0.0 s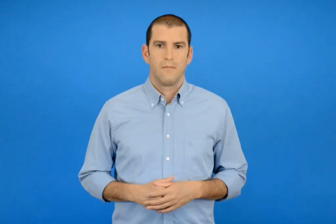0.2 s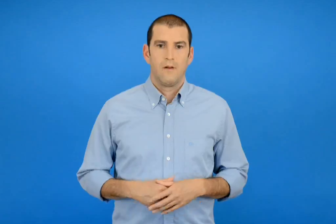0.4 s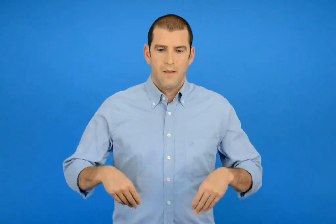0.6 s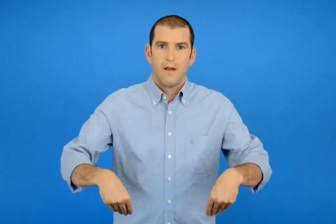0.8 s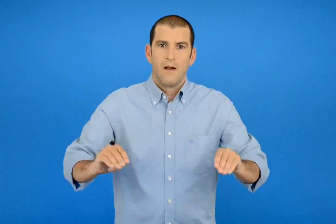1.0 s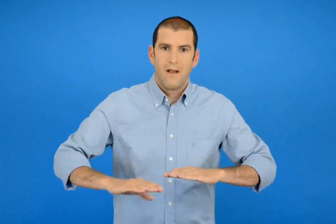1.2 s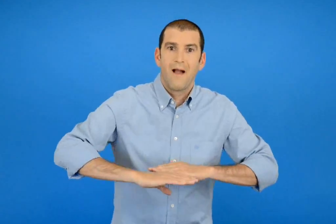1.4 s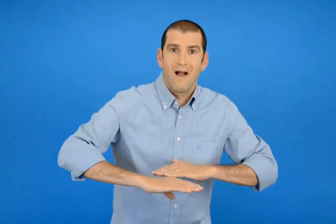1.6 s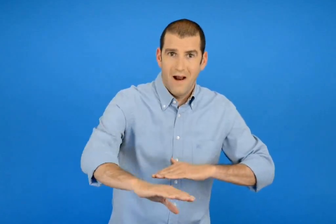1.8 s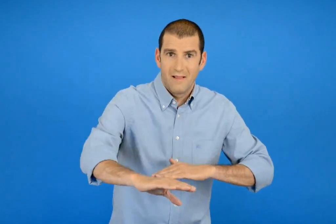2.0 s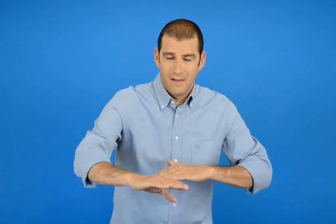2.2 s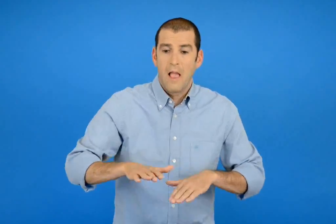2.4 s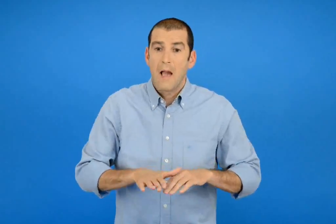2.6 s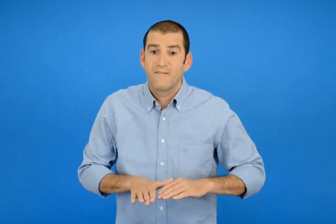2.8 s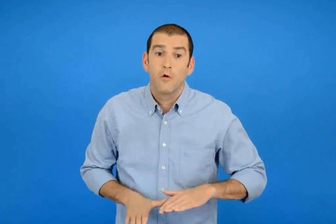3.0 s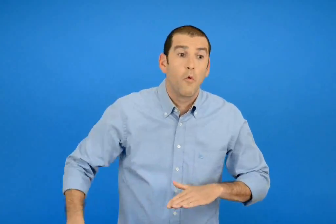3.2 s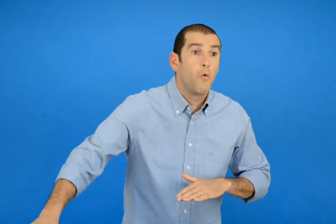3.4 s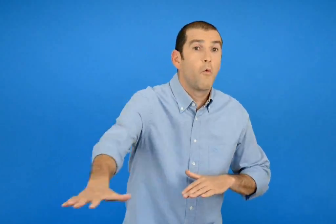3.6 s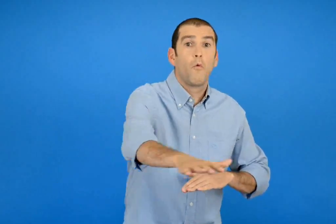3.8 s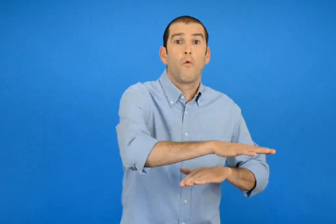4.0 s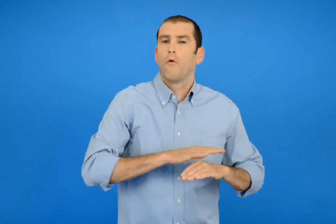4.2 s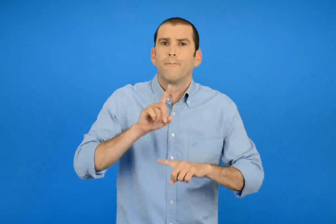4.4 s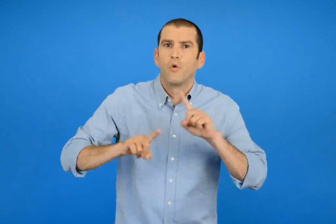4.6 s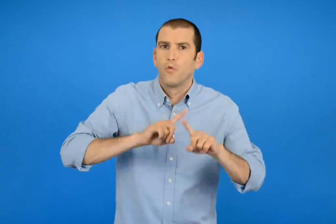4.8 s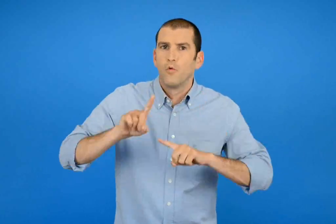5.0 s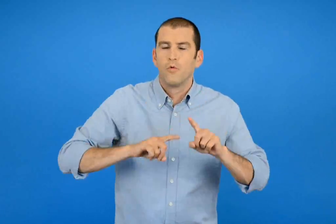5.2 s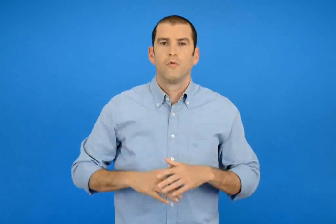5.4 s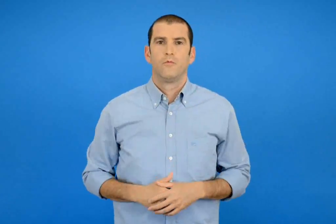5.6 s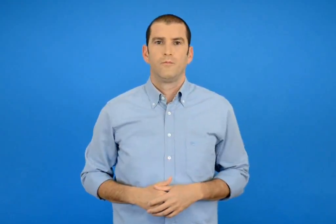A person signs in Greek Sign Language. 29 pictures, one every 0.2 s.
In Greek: με ποιό χαλί θα καλύψουμε μεγαλύτερη επιφάνεια ;
